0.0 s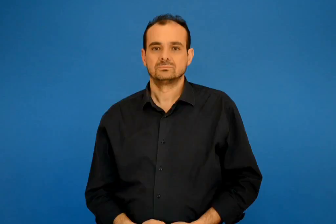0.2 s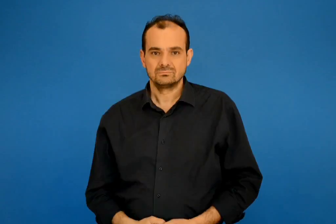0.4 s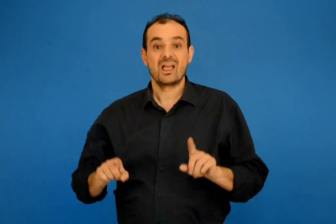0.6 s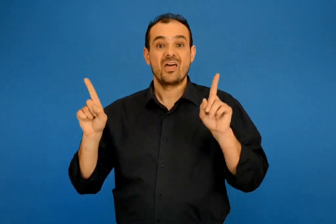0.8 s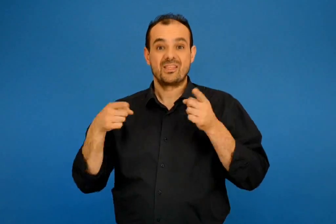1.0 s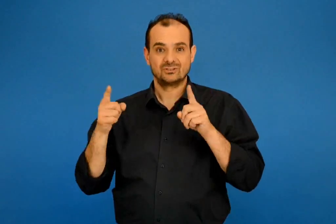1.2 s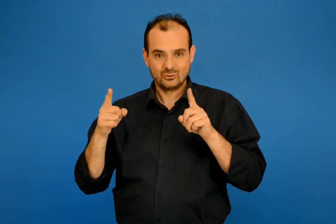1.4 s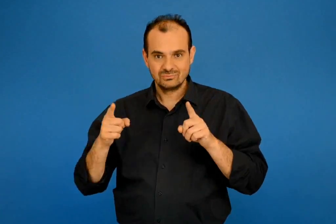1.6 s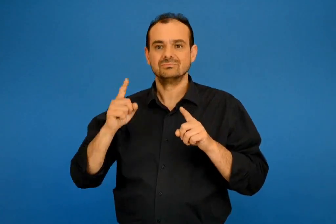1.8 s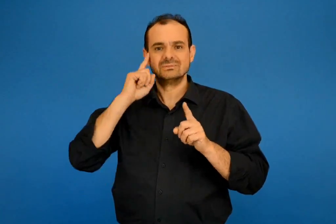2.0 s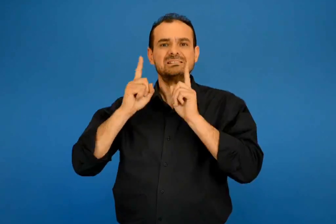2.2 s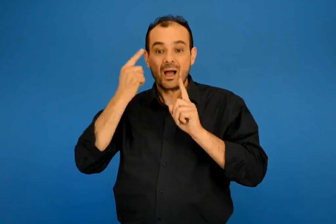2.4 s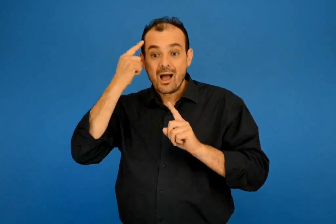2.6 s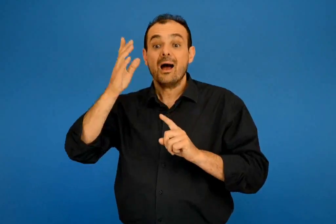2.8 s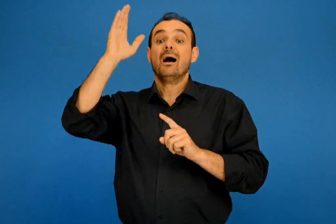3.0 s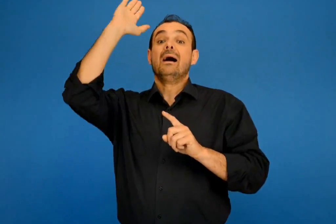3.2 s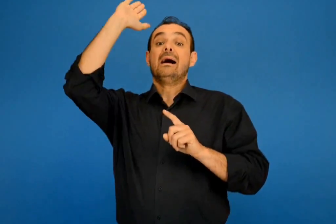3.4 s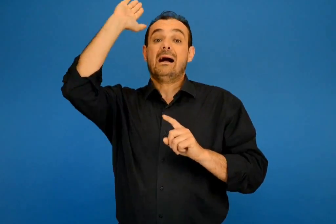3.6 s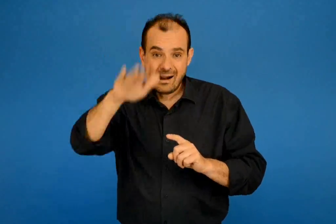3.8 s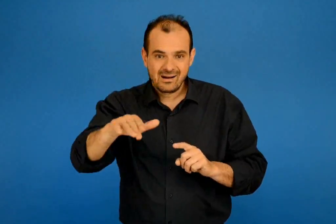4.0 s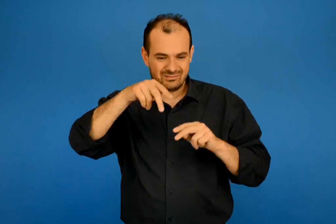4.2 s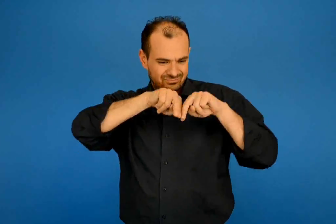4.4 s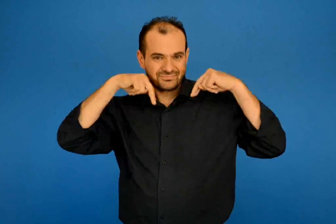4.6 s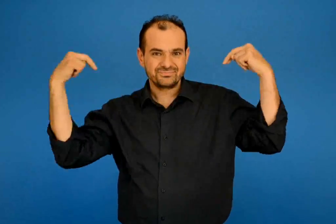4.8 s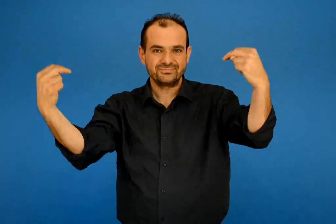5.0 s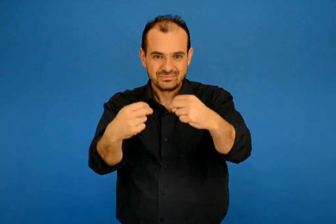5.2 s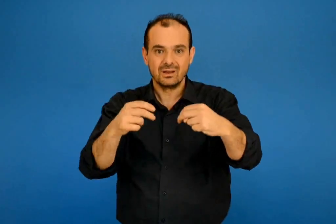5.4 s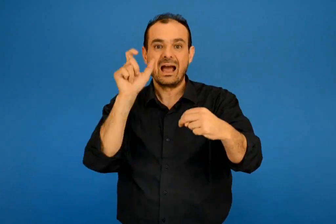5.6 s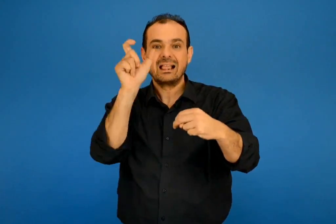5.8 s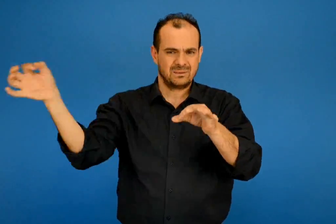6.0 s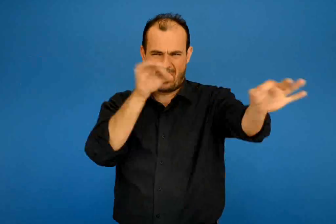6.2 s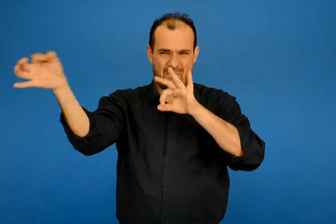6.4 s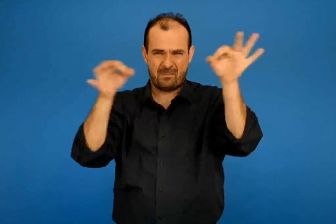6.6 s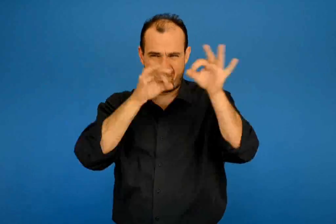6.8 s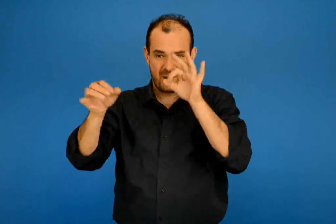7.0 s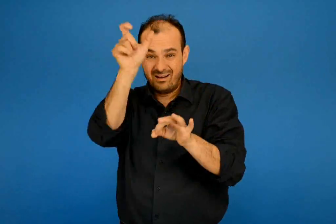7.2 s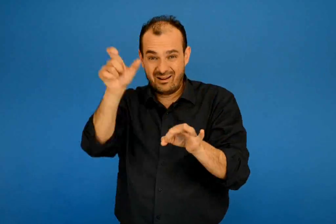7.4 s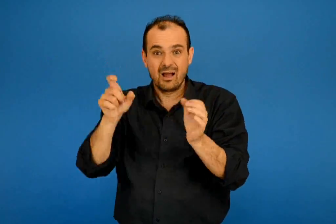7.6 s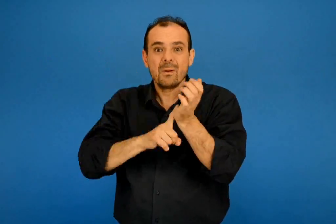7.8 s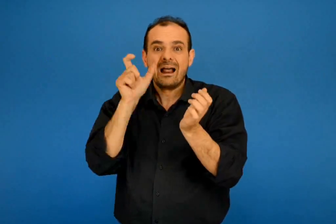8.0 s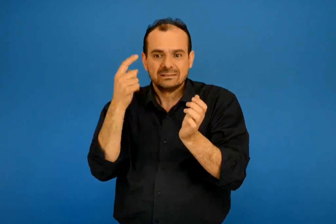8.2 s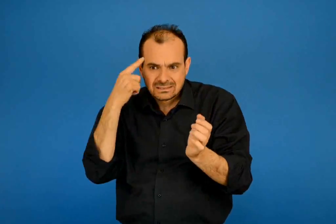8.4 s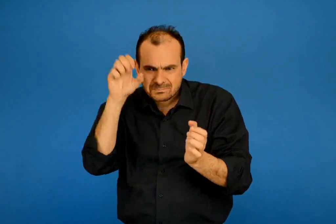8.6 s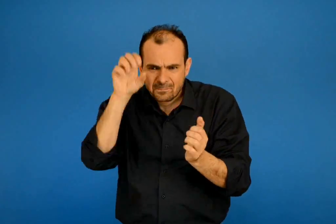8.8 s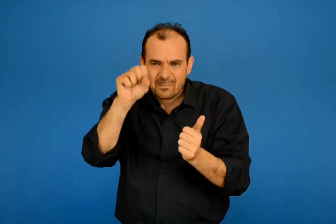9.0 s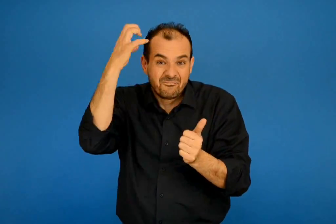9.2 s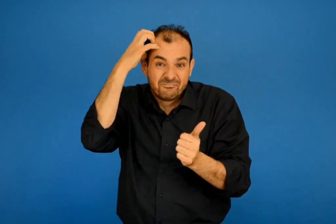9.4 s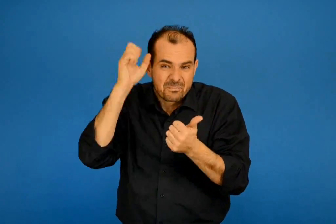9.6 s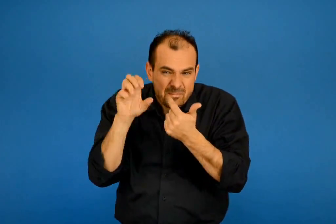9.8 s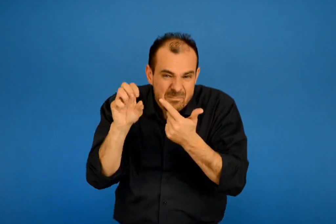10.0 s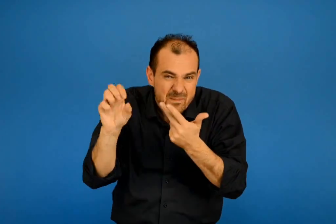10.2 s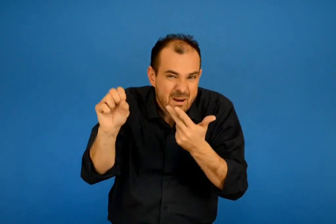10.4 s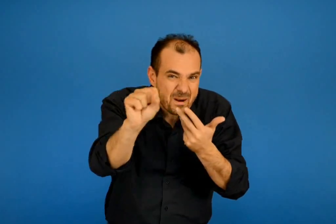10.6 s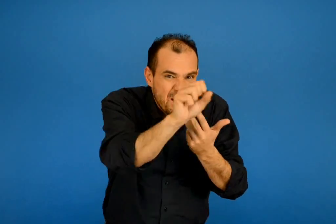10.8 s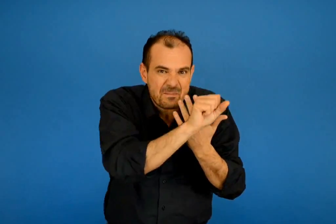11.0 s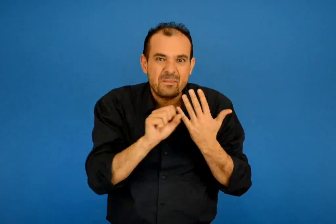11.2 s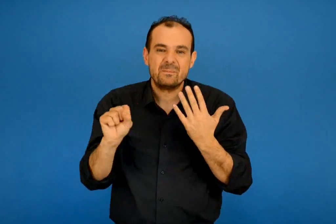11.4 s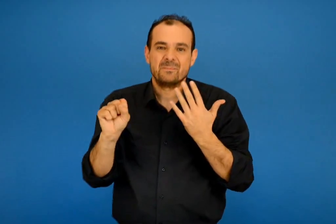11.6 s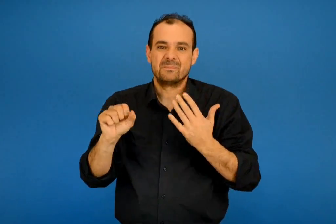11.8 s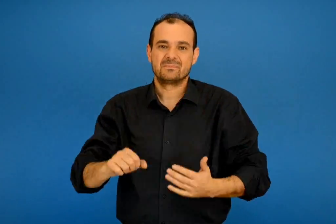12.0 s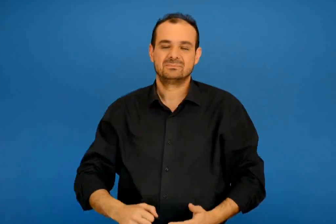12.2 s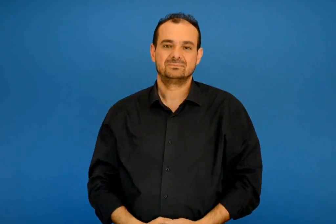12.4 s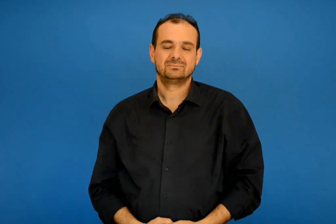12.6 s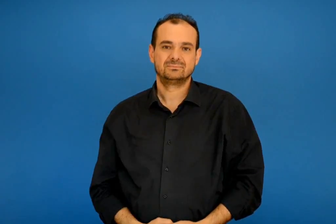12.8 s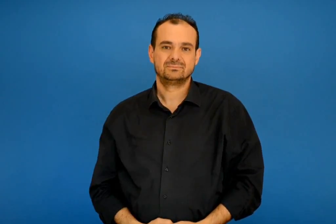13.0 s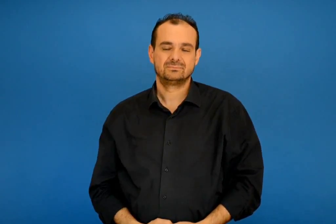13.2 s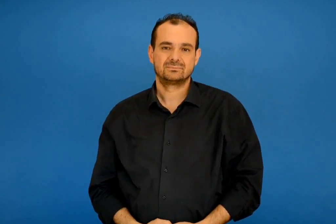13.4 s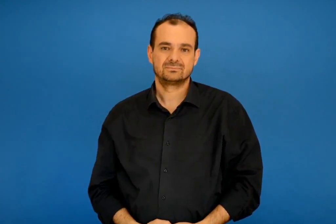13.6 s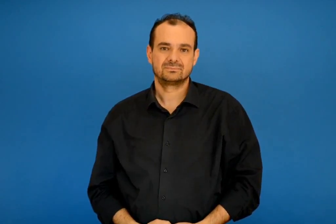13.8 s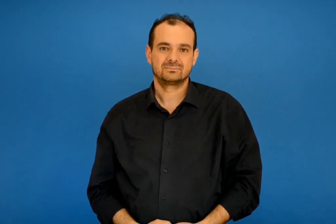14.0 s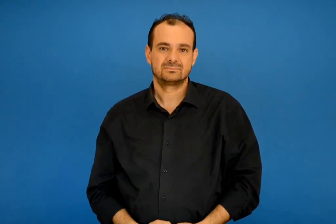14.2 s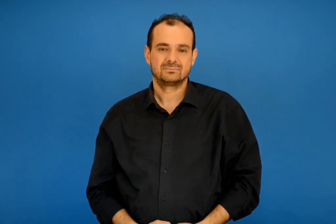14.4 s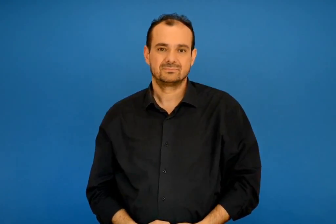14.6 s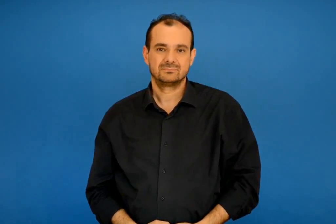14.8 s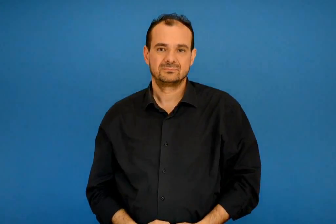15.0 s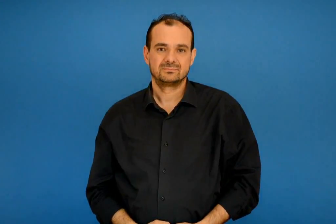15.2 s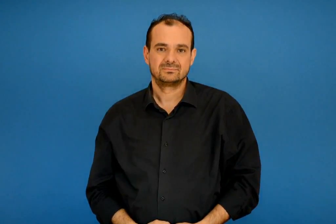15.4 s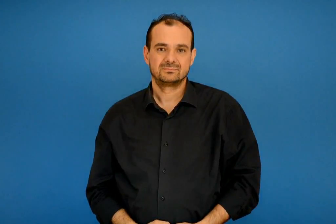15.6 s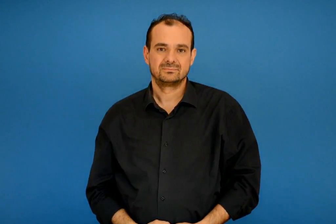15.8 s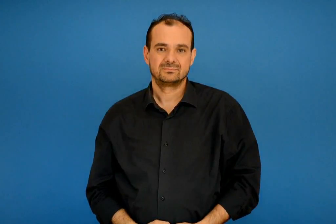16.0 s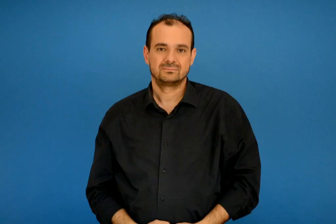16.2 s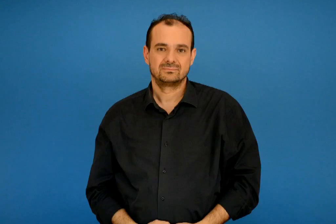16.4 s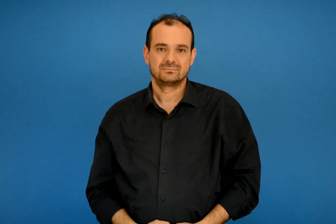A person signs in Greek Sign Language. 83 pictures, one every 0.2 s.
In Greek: όταν ο δάσκαλος δώσει το σύνθημα καθένας από σας την ιδιά στιγμή θα πρέπει να αρχίσει να λέει μια οποιαδήποτε λέξη κρατήστε στο μυαλό σας όσο πιο πολλές λέξεις των άλλων παπαγάλων μπορείτε
